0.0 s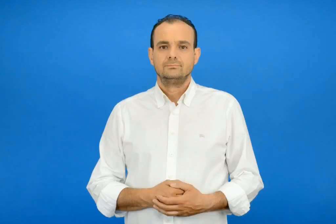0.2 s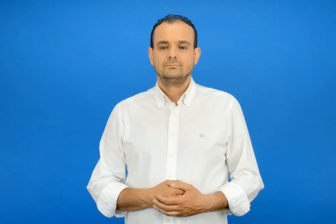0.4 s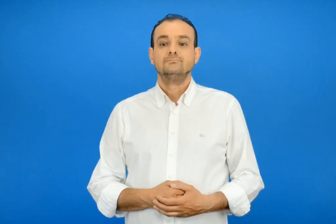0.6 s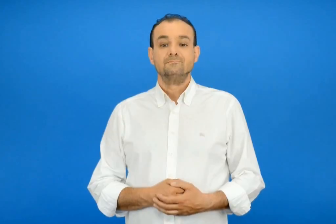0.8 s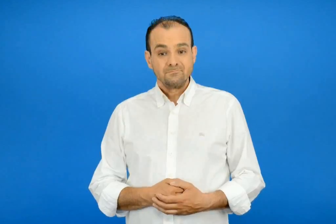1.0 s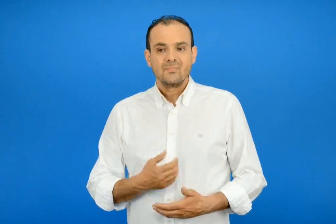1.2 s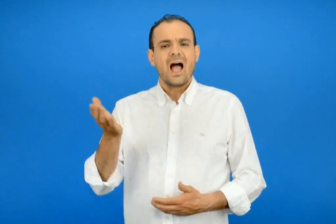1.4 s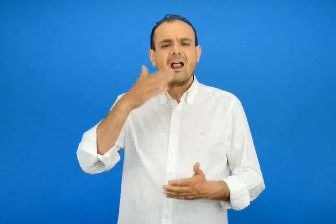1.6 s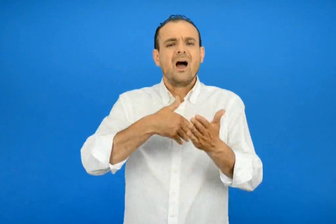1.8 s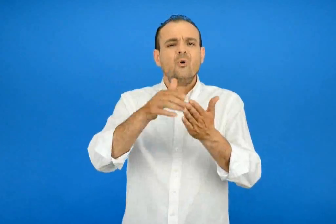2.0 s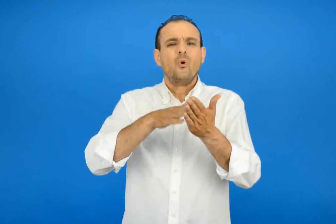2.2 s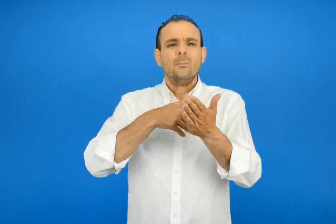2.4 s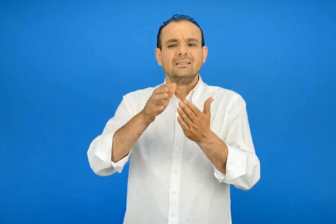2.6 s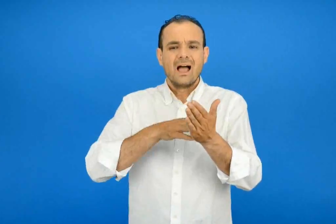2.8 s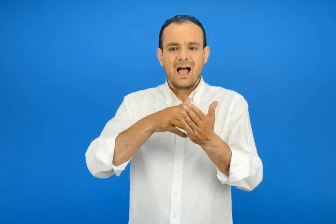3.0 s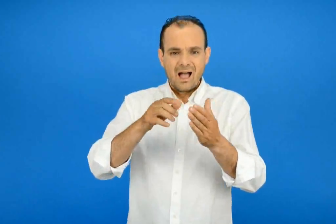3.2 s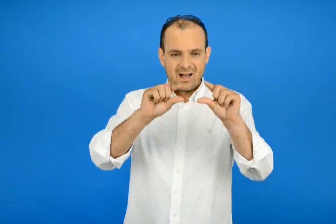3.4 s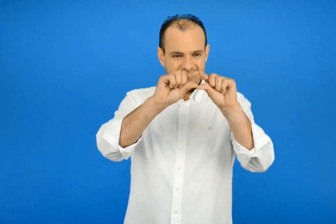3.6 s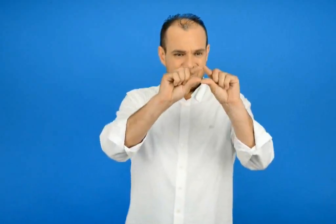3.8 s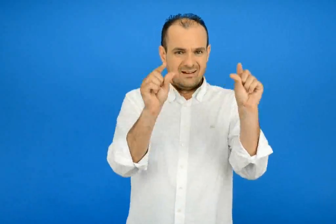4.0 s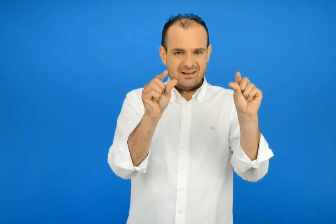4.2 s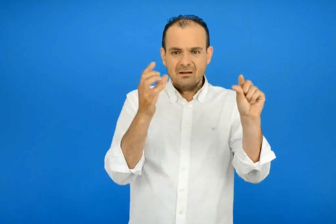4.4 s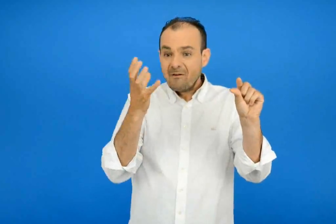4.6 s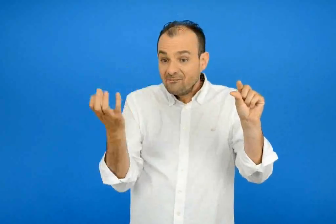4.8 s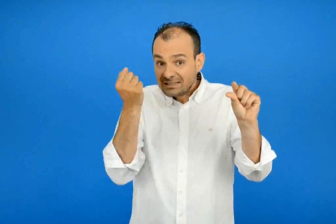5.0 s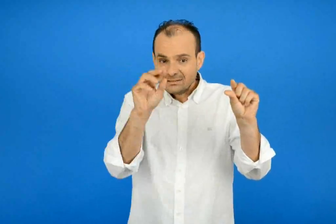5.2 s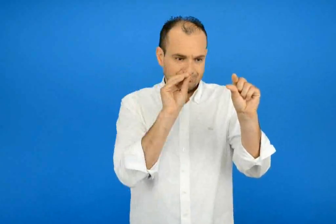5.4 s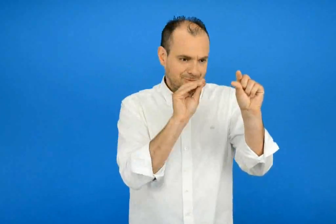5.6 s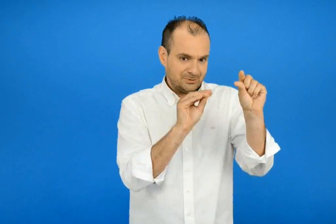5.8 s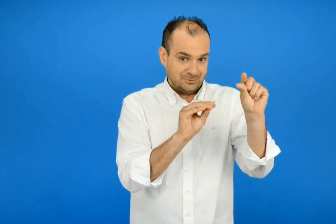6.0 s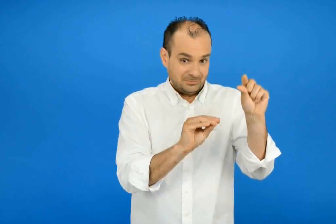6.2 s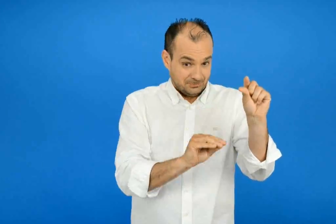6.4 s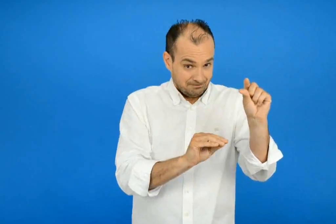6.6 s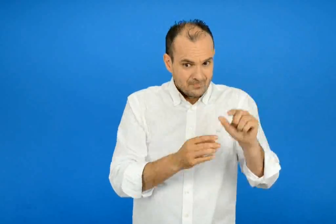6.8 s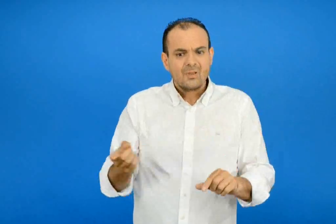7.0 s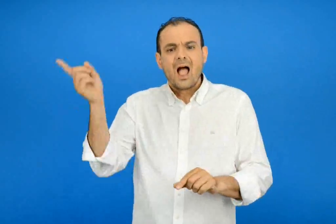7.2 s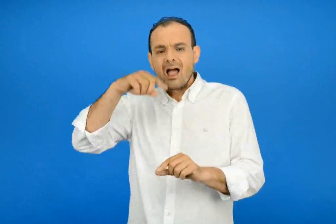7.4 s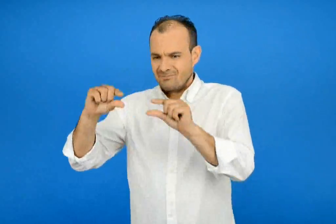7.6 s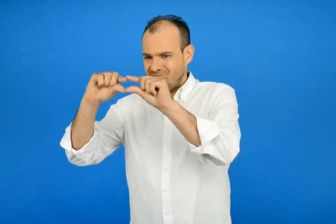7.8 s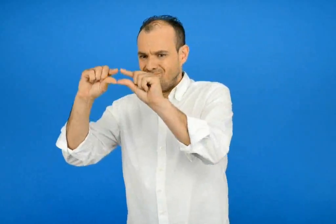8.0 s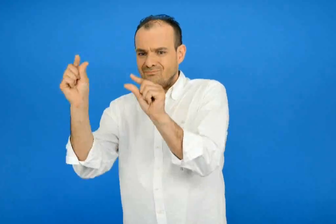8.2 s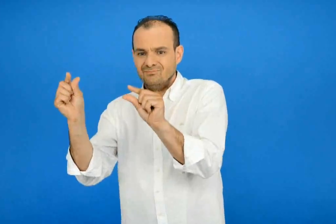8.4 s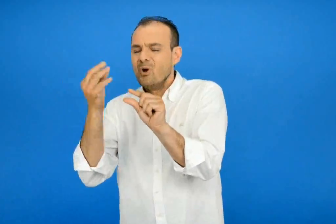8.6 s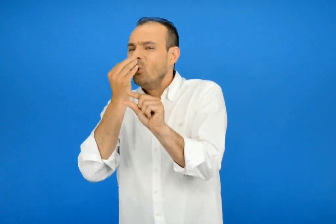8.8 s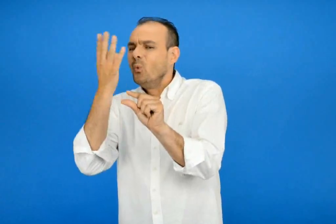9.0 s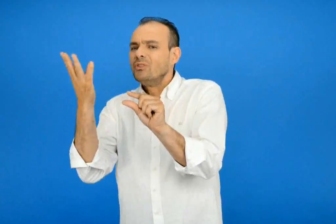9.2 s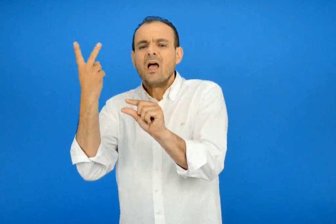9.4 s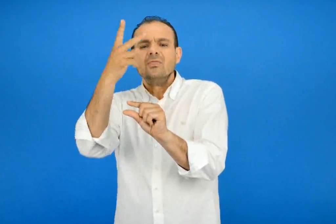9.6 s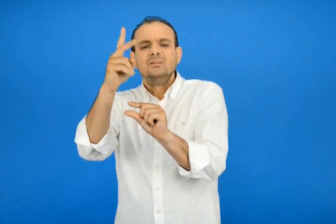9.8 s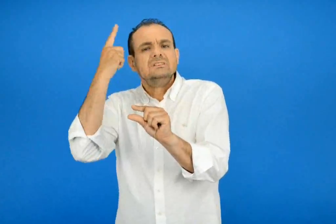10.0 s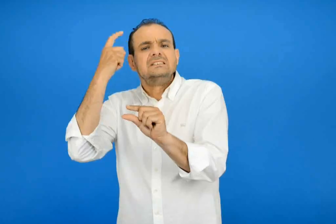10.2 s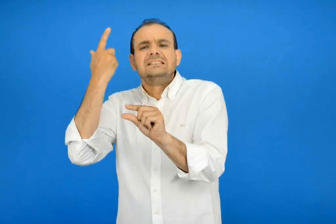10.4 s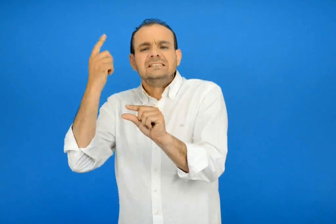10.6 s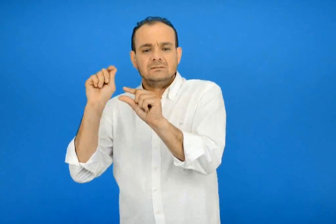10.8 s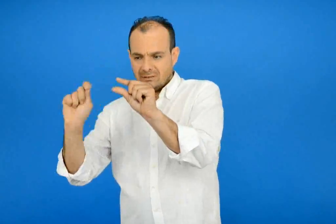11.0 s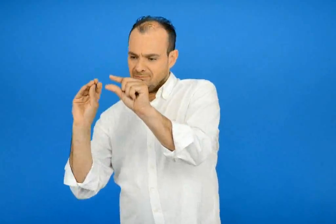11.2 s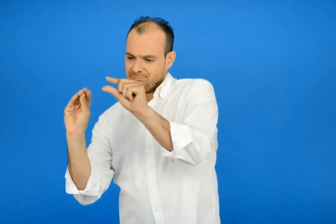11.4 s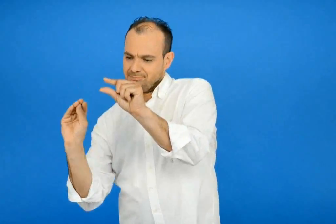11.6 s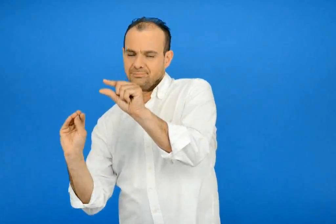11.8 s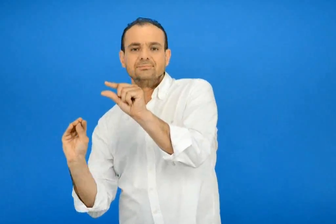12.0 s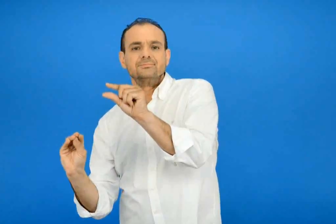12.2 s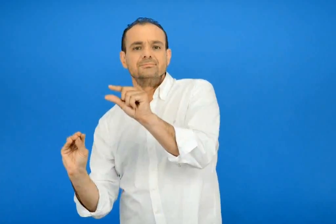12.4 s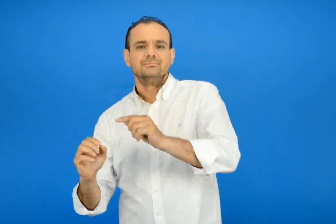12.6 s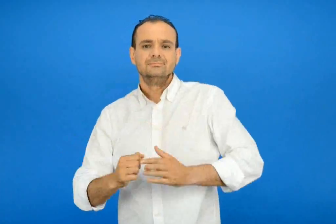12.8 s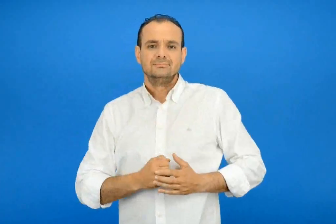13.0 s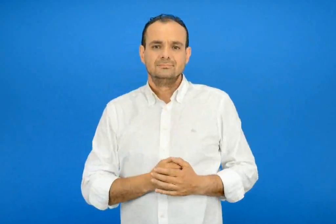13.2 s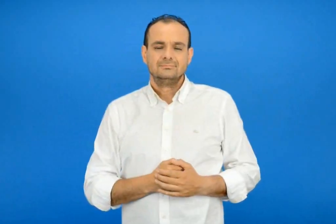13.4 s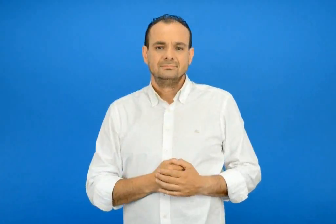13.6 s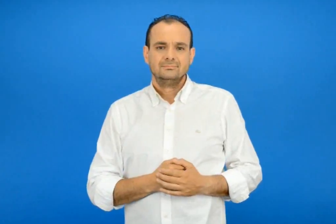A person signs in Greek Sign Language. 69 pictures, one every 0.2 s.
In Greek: βρες και άλλα χρώματα και γράψε τα κάτω από την ομπρελά τους έπειτα γράψε λουλούδια που ξέρεις κάτω από τη δική τους ομπρελά
